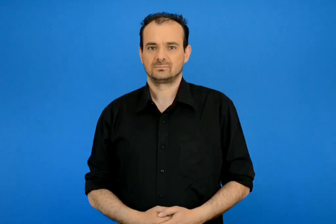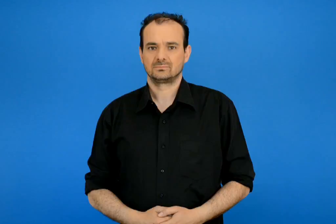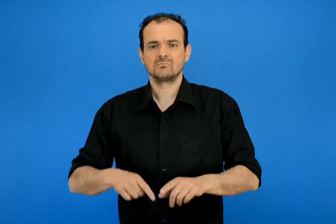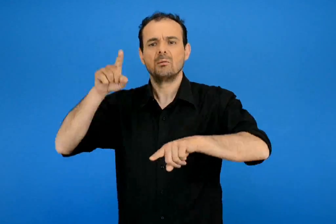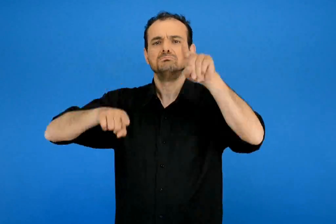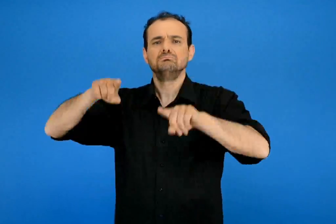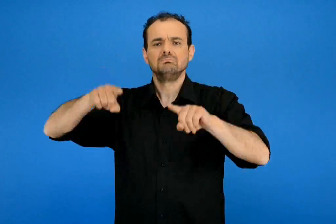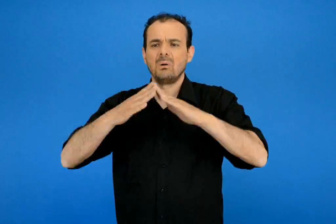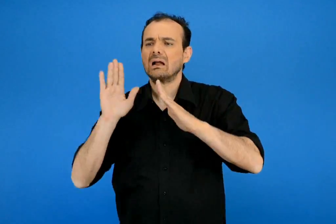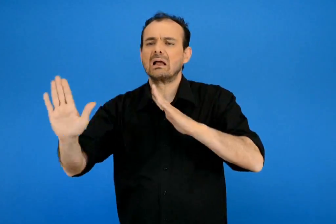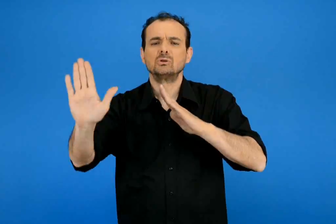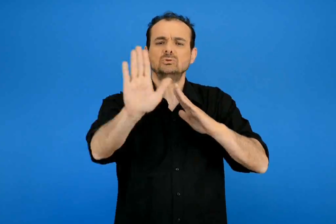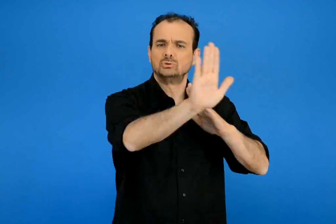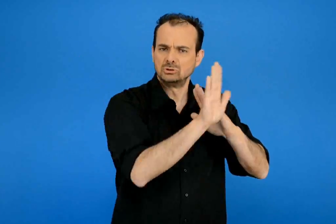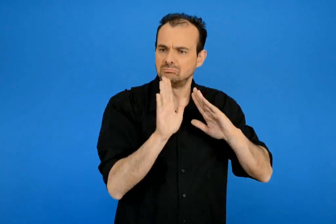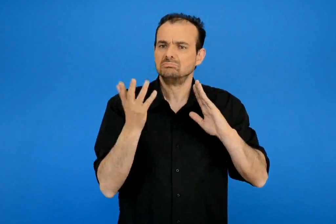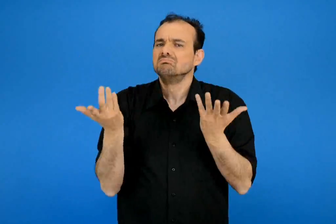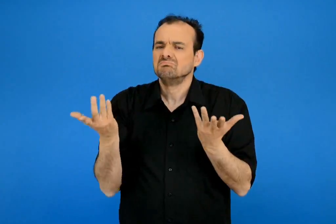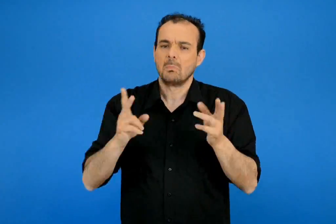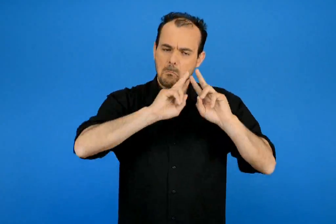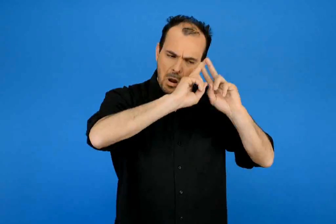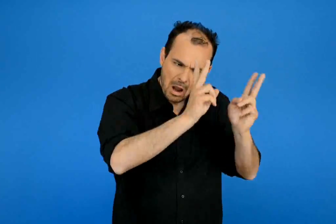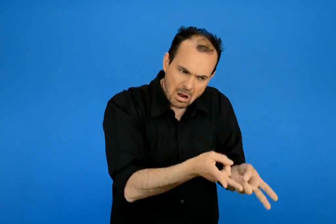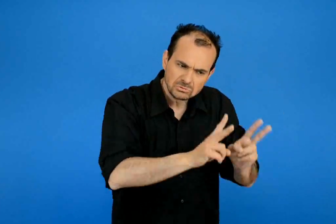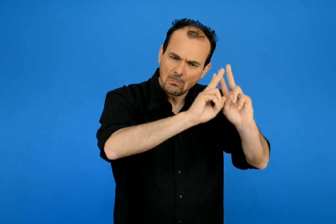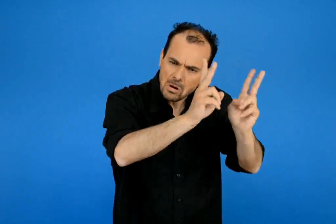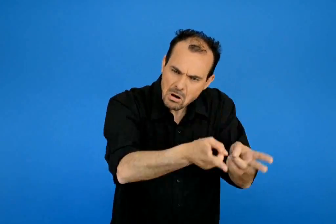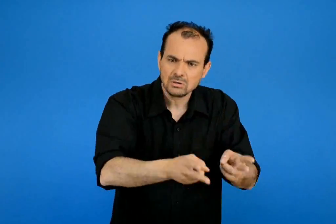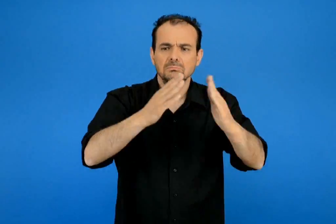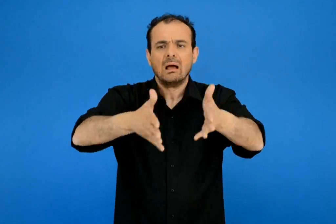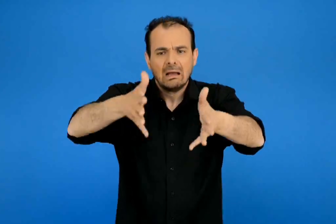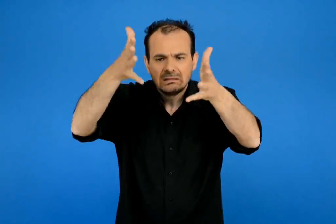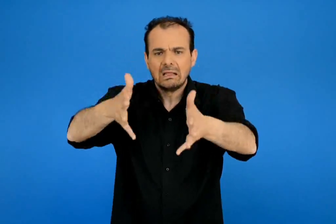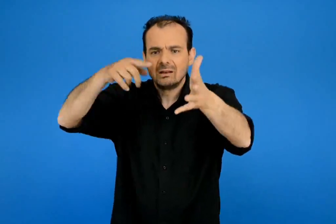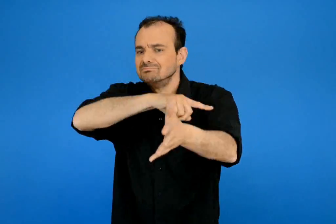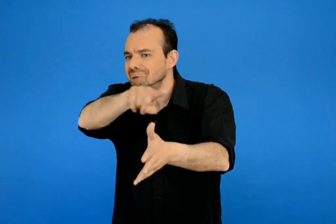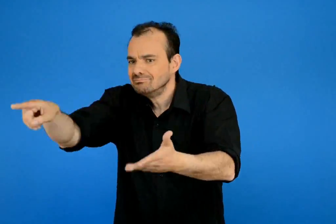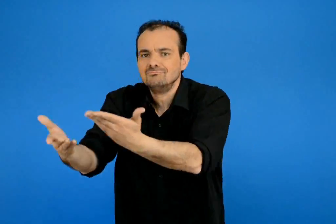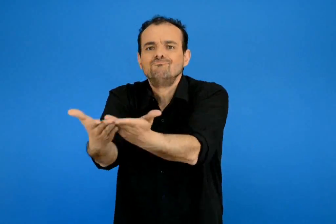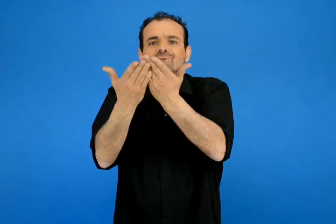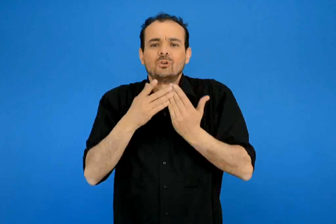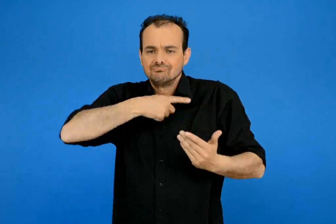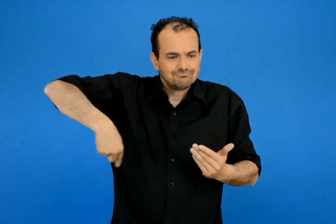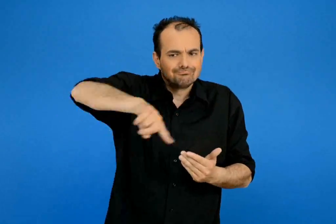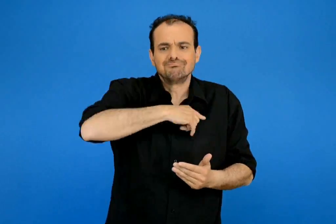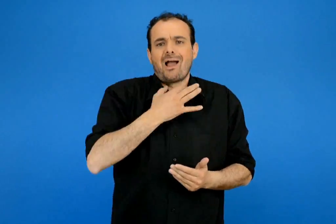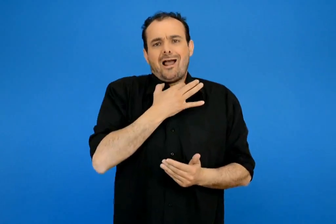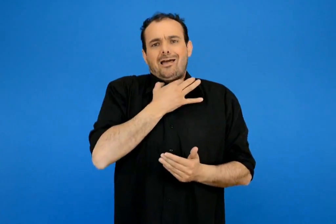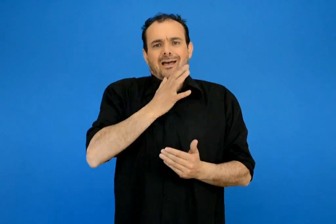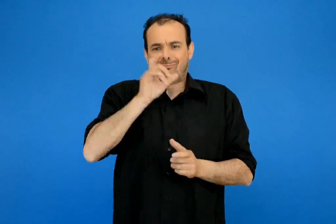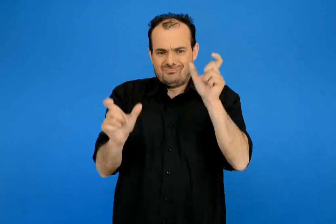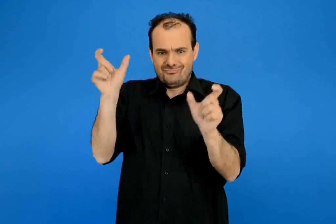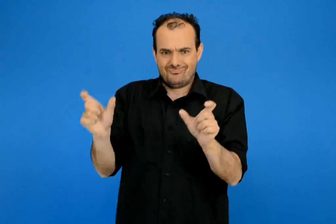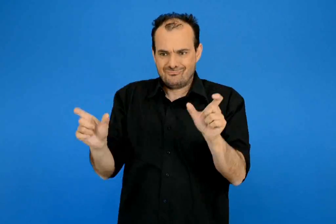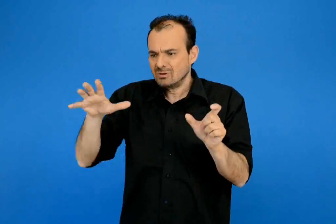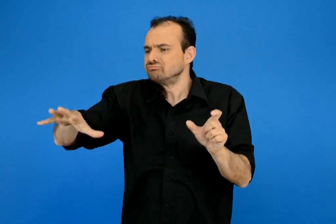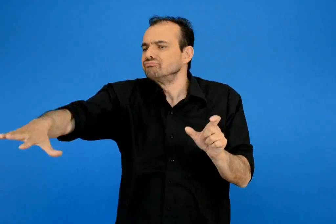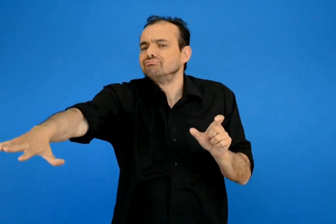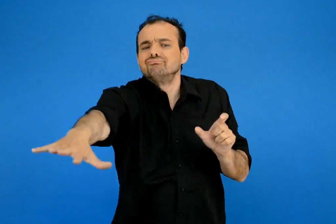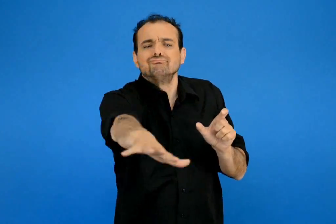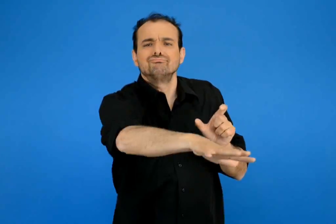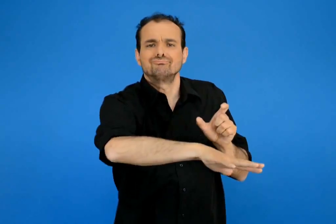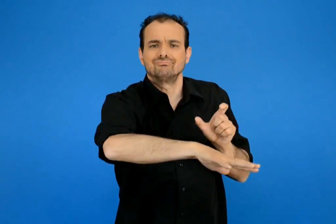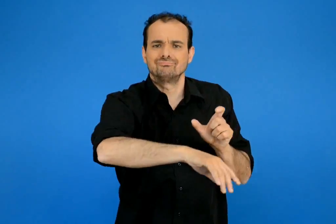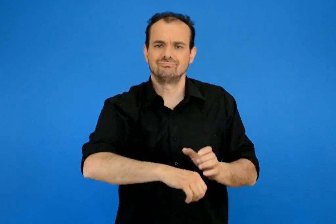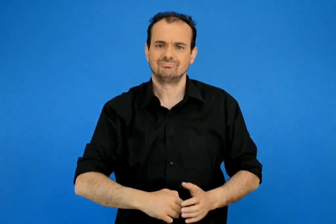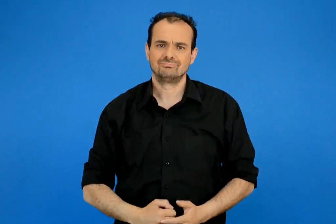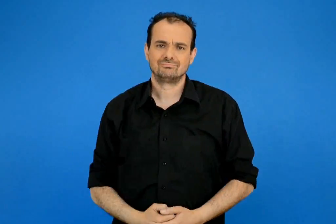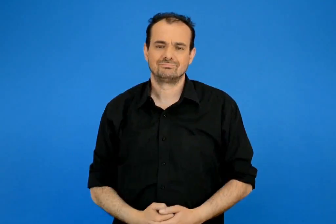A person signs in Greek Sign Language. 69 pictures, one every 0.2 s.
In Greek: μερικές γειτονίες έχουν επίσης μαγαζιά κτίρια που εξυπηρετούν τις κοινές ανάγκες των κάτοικων και ανοιχτούς χώρους
